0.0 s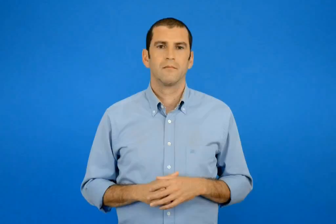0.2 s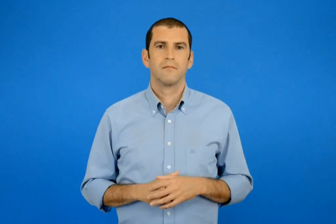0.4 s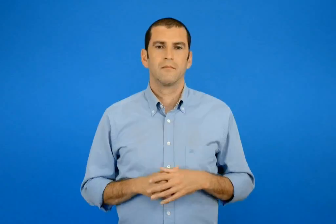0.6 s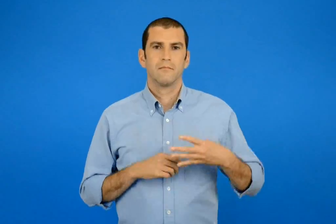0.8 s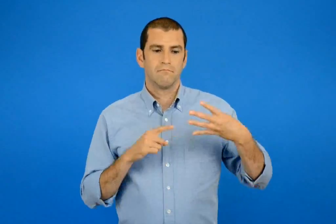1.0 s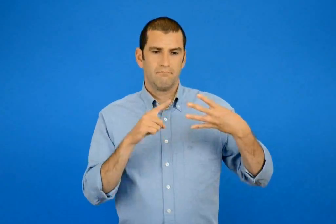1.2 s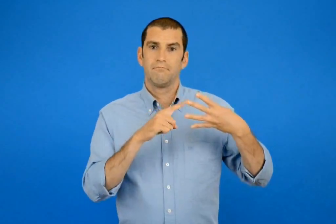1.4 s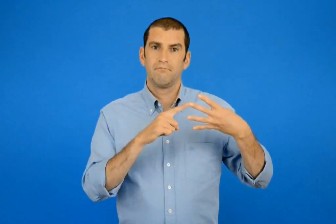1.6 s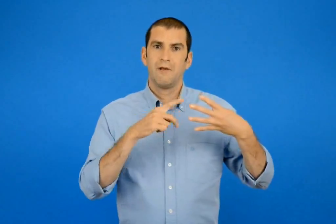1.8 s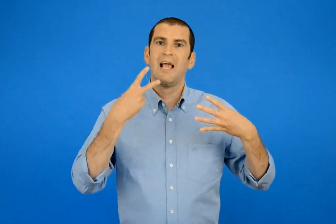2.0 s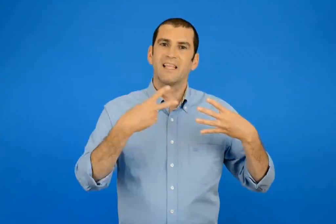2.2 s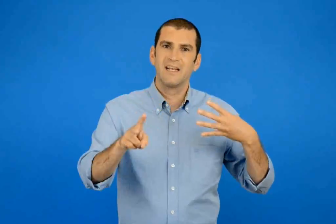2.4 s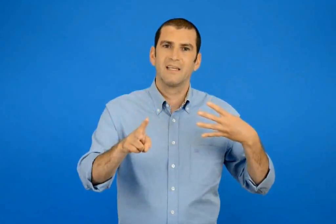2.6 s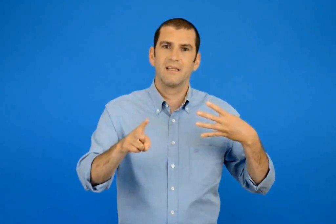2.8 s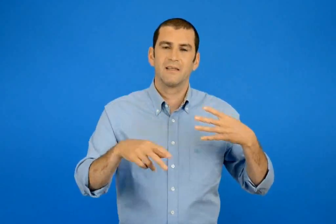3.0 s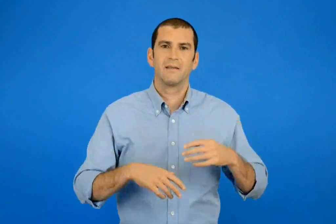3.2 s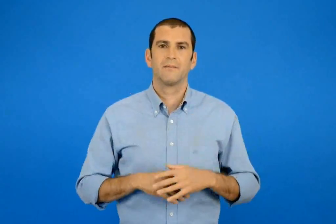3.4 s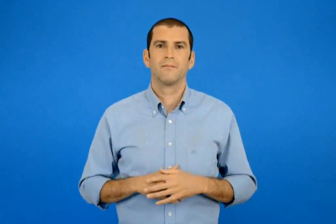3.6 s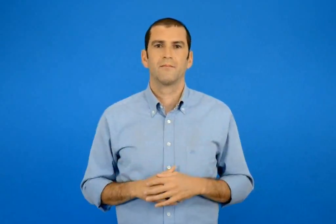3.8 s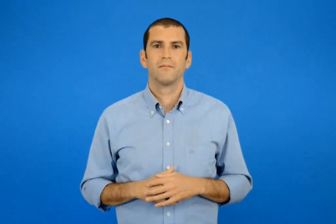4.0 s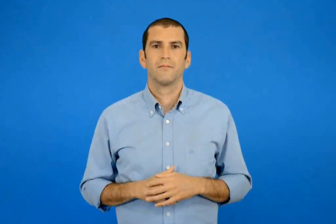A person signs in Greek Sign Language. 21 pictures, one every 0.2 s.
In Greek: γενική
